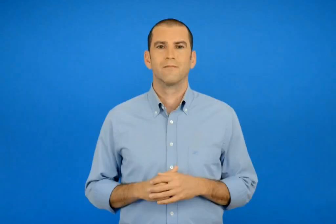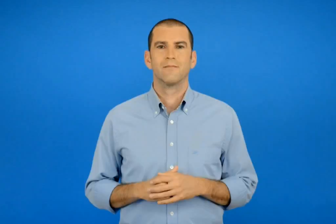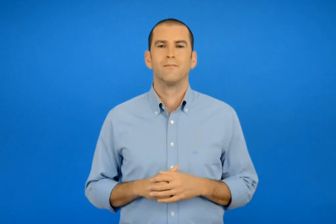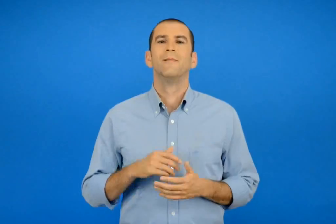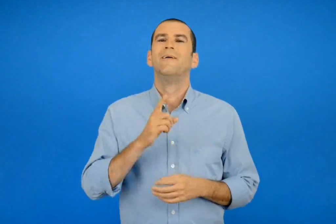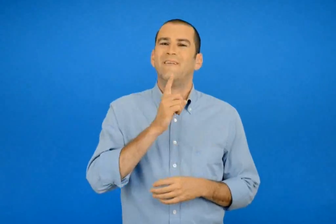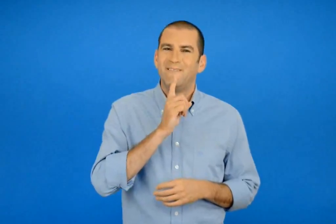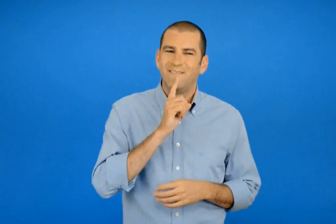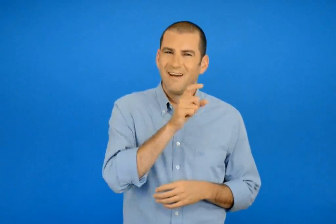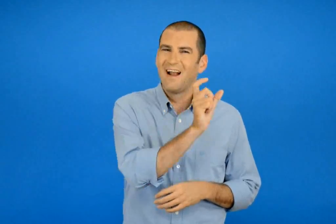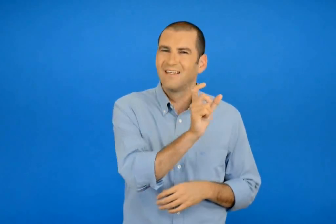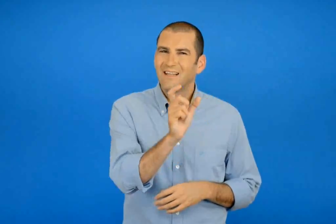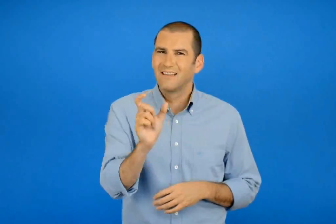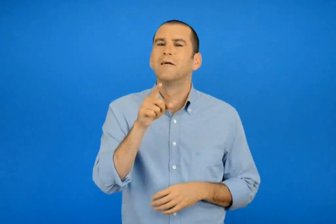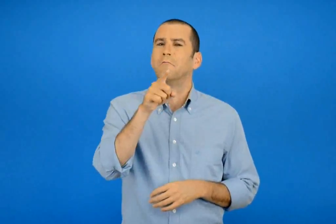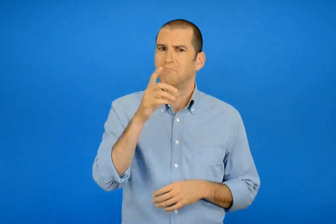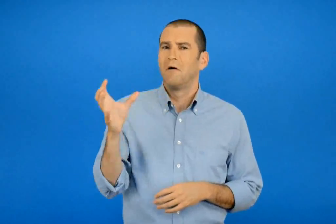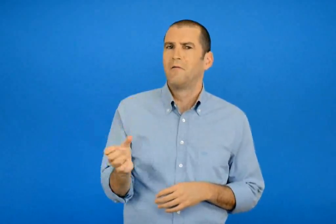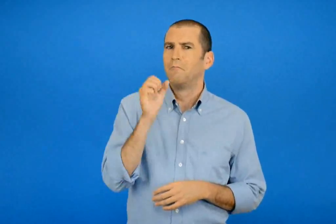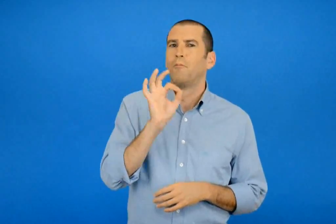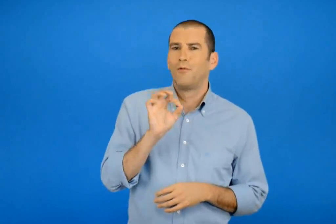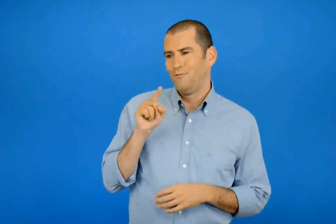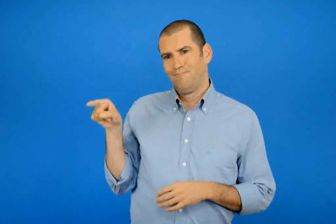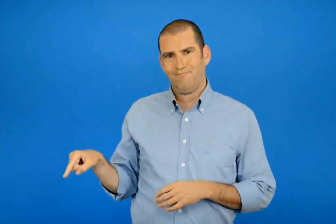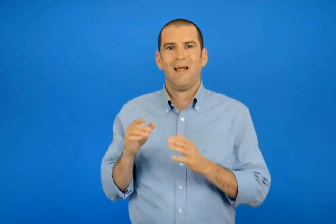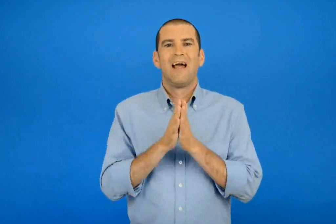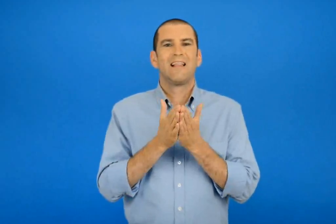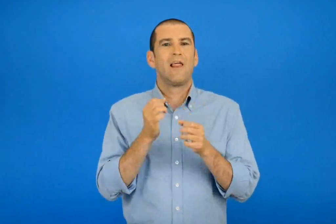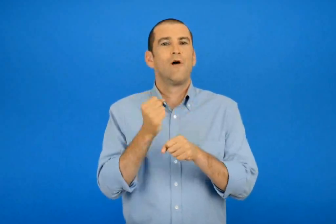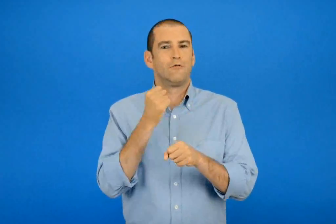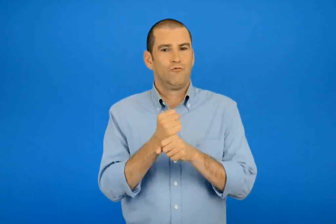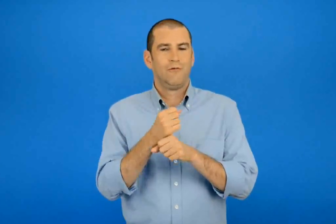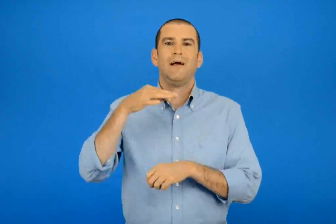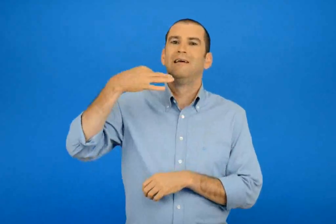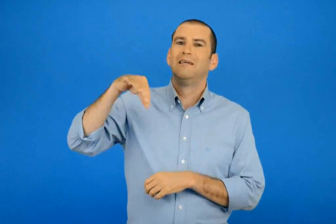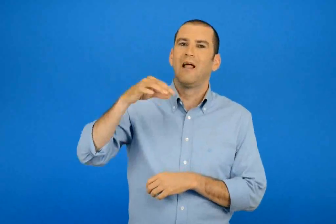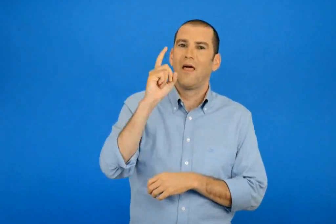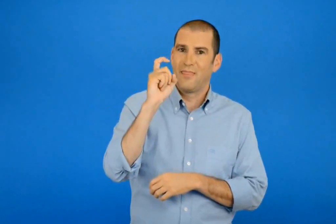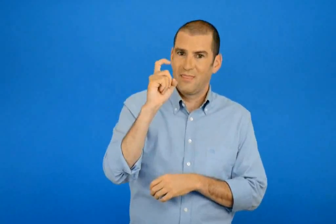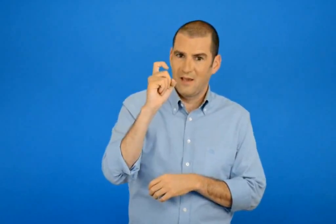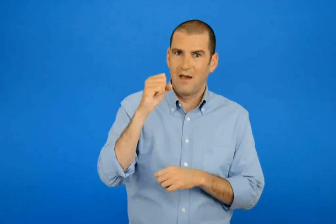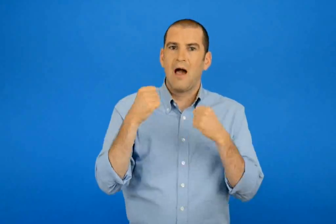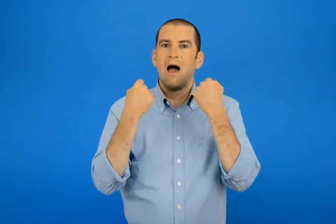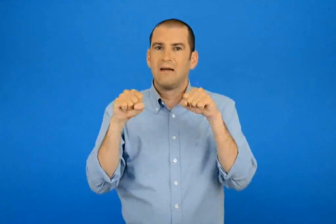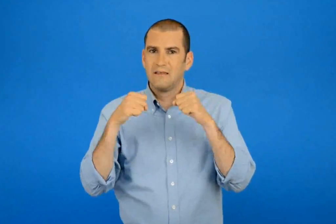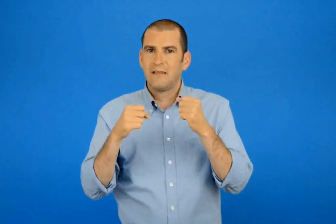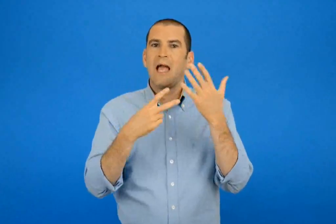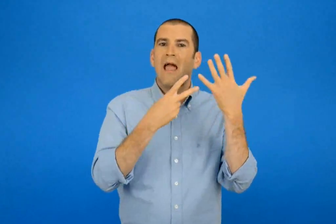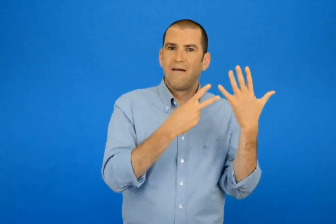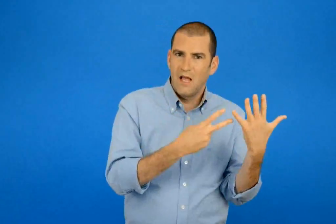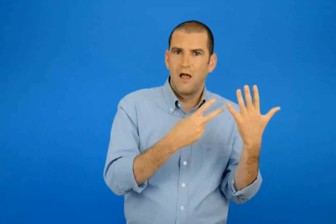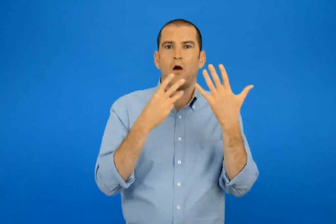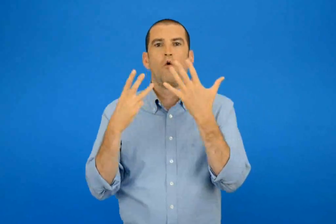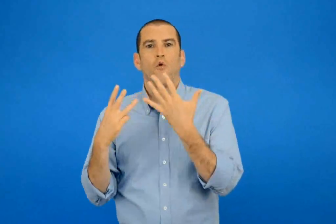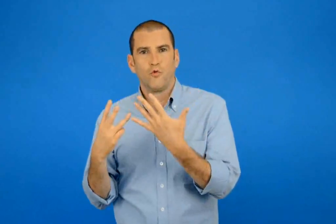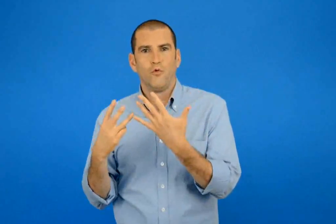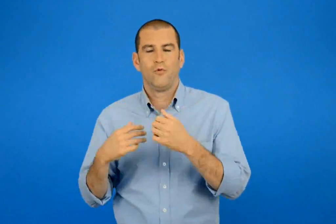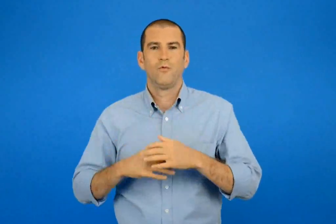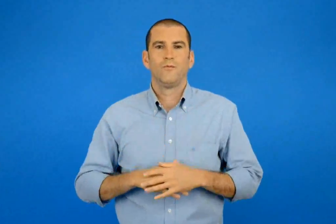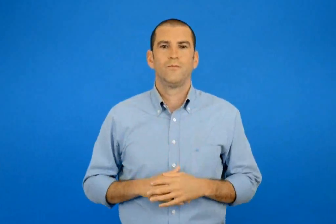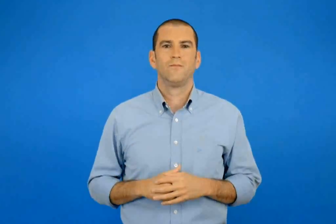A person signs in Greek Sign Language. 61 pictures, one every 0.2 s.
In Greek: τέτοιες λέξεις θα βρεις στο τετράδιο εργασιών στη σελίδα 10 στις ασκήσεις 7 και 8
